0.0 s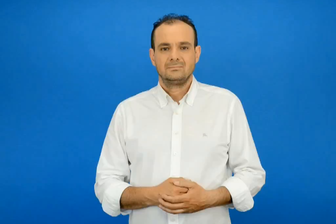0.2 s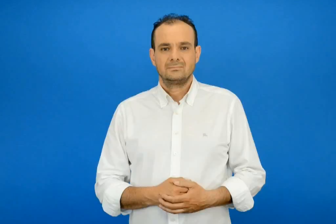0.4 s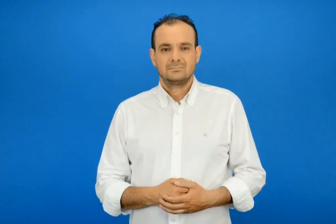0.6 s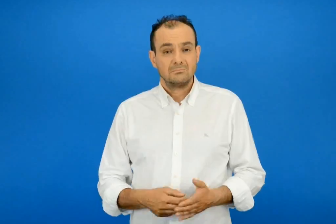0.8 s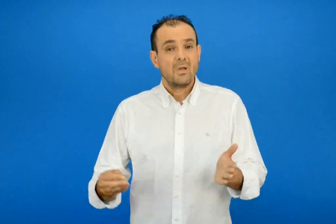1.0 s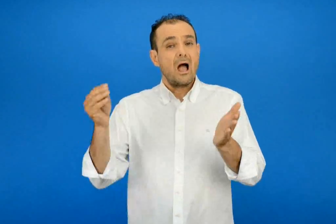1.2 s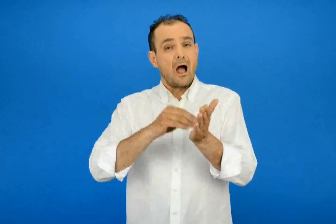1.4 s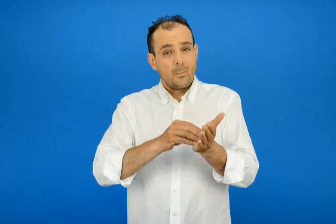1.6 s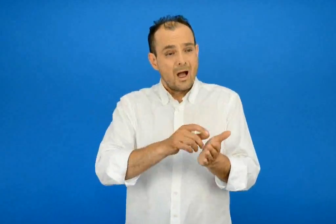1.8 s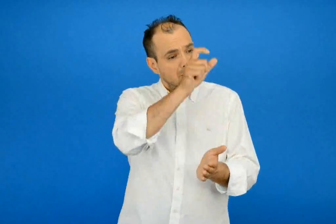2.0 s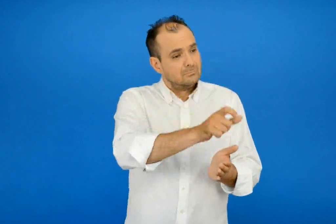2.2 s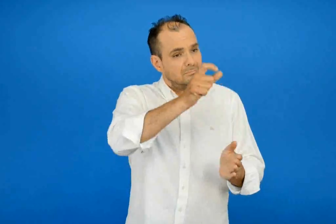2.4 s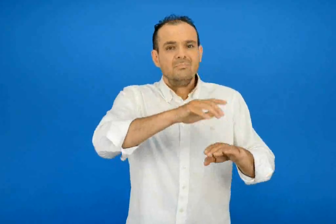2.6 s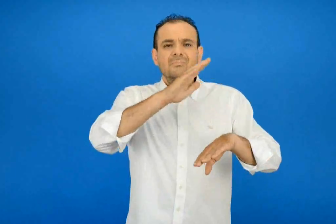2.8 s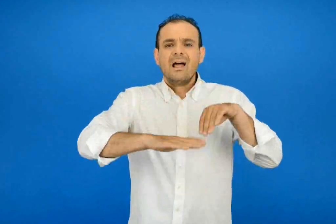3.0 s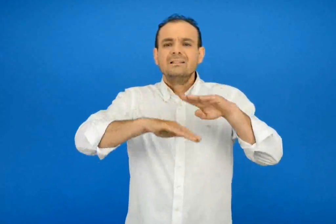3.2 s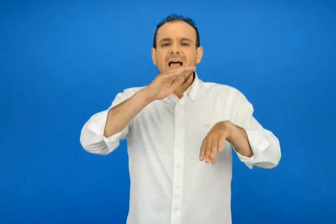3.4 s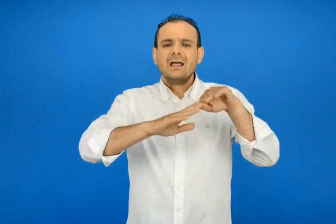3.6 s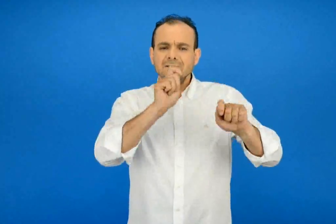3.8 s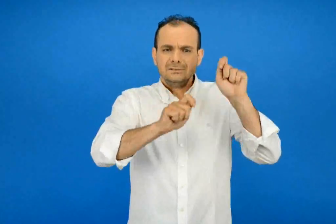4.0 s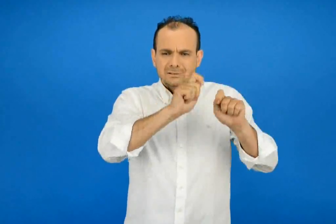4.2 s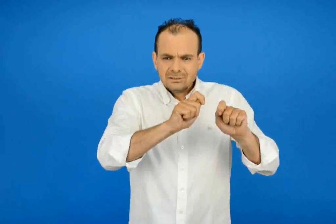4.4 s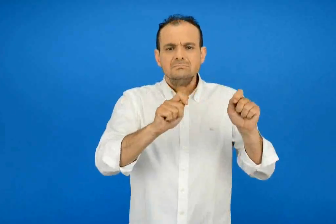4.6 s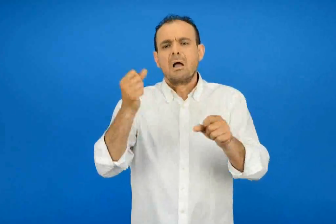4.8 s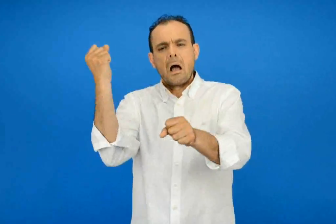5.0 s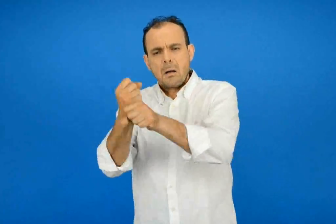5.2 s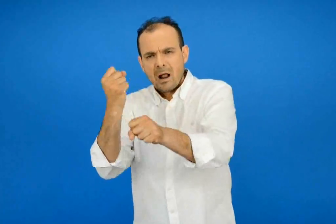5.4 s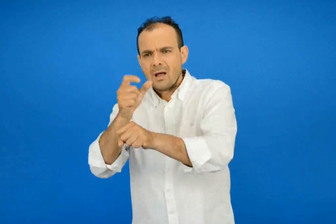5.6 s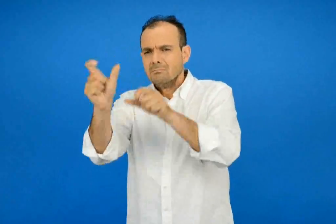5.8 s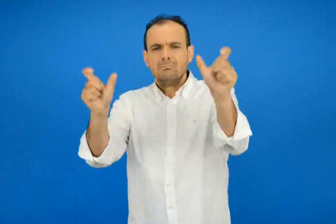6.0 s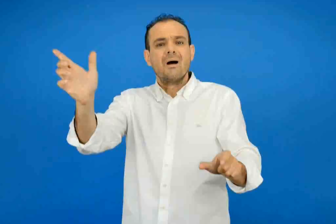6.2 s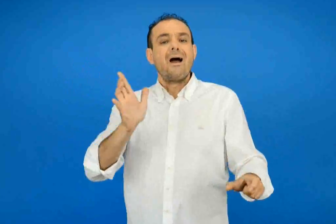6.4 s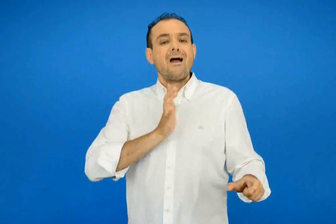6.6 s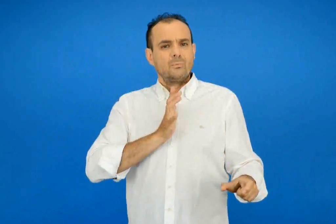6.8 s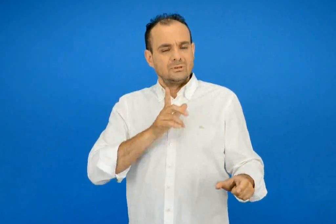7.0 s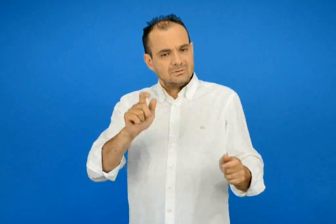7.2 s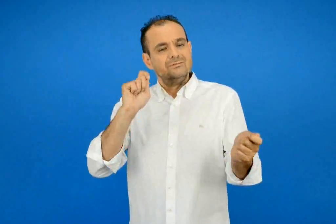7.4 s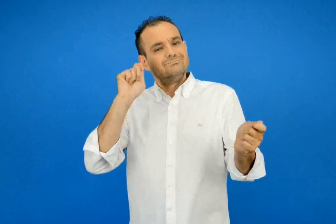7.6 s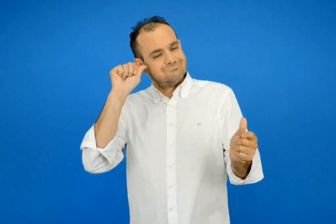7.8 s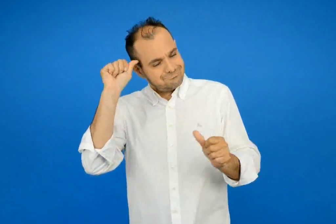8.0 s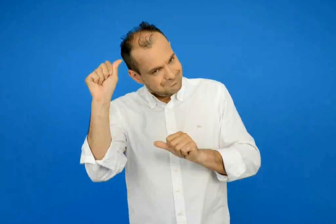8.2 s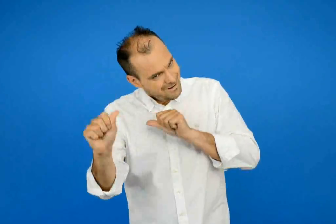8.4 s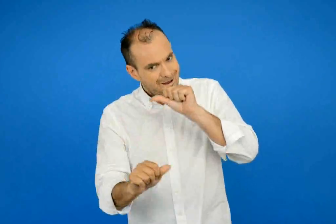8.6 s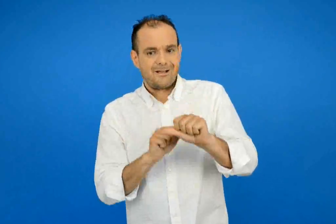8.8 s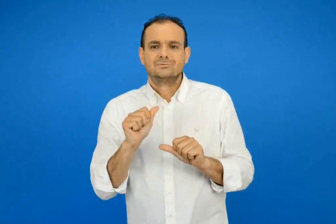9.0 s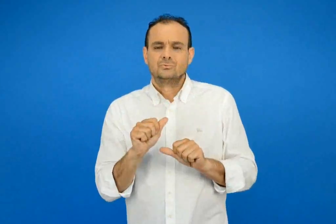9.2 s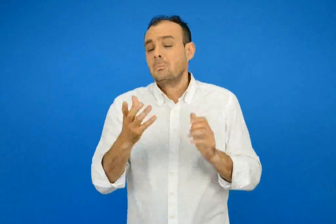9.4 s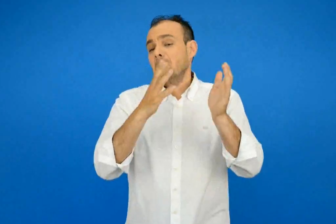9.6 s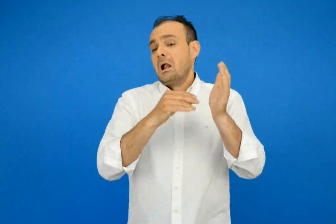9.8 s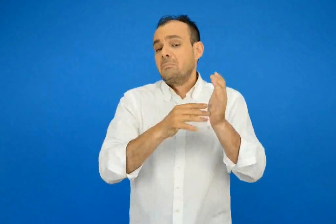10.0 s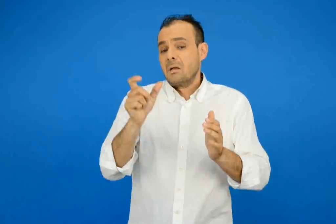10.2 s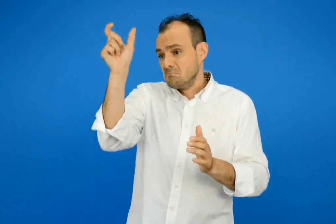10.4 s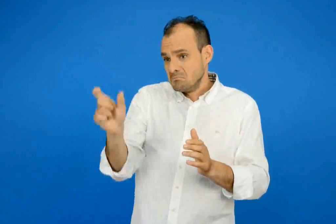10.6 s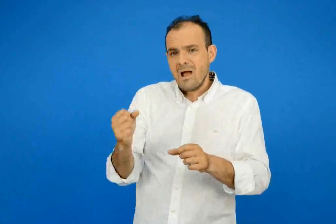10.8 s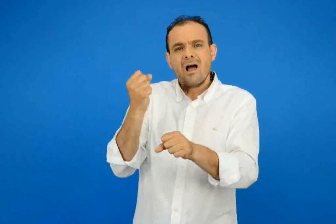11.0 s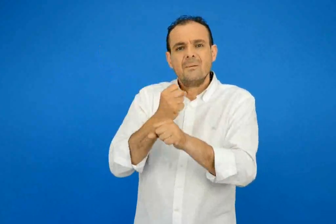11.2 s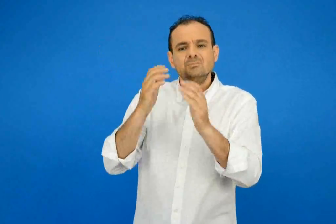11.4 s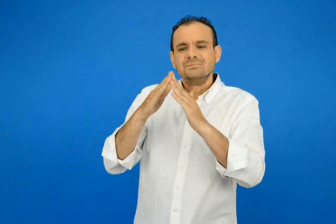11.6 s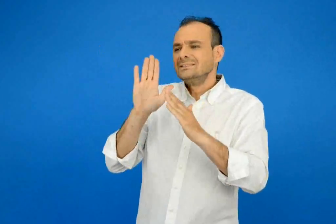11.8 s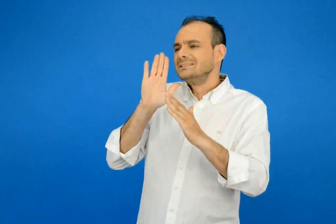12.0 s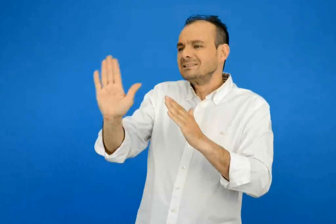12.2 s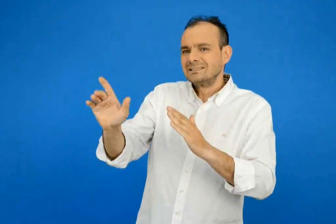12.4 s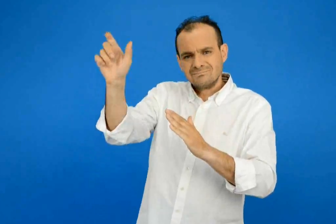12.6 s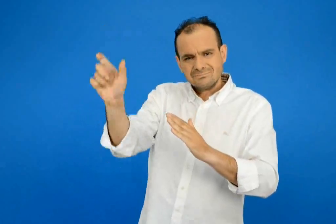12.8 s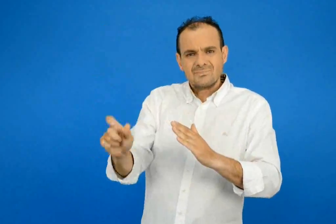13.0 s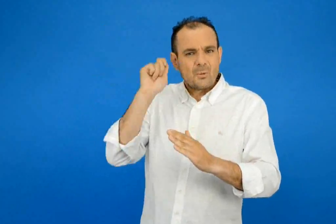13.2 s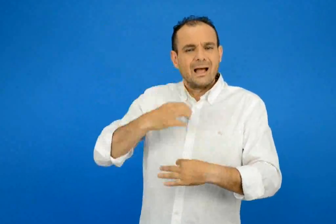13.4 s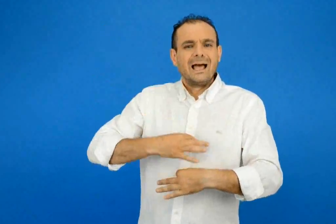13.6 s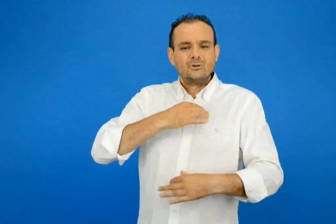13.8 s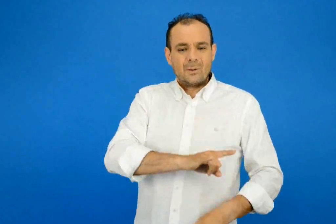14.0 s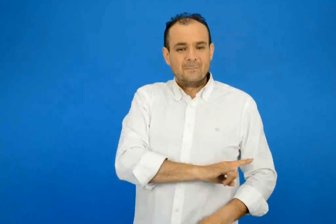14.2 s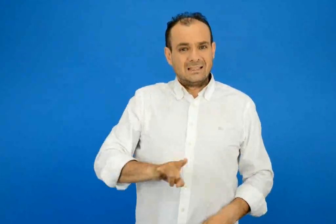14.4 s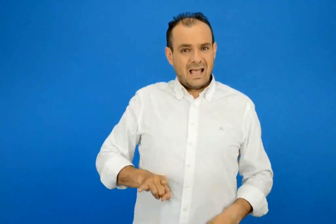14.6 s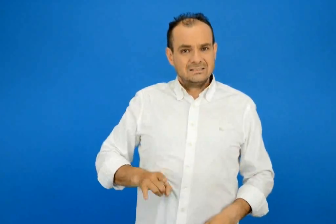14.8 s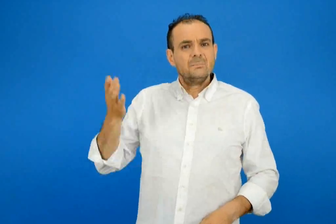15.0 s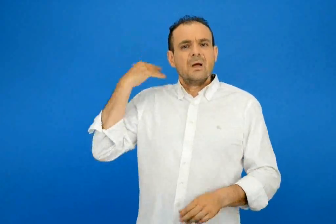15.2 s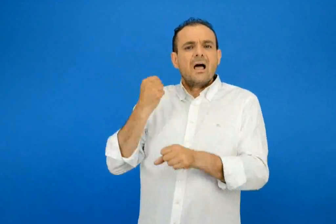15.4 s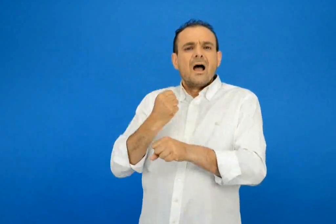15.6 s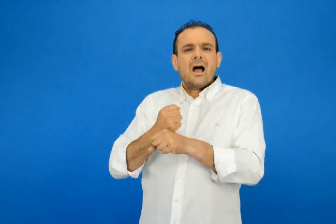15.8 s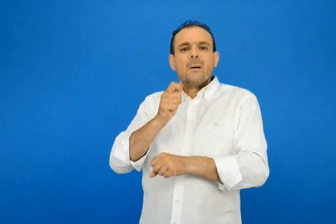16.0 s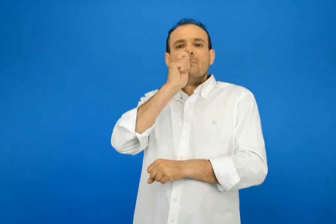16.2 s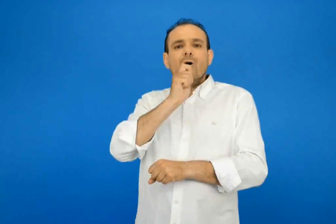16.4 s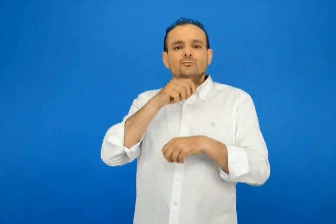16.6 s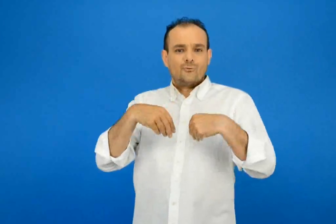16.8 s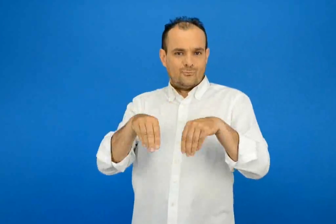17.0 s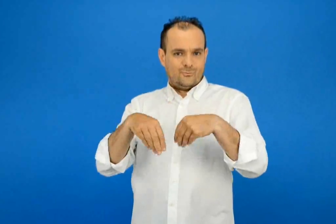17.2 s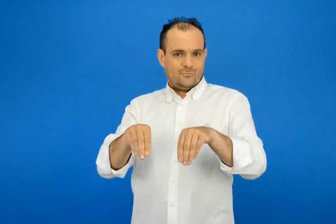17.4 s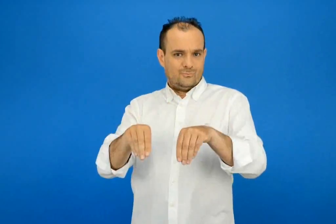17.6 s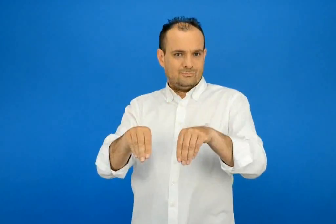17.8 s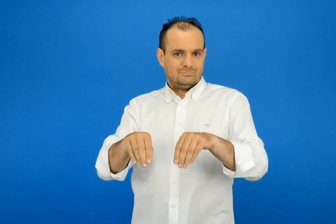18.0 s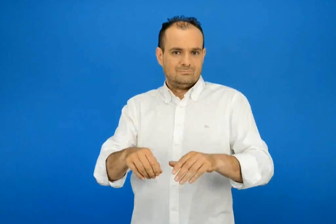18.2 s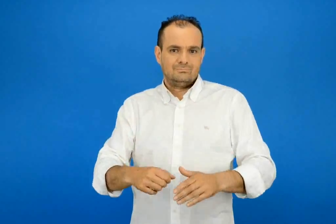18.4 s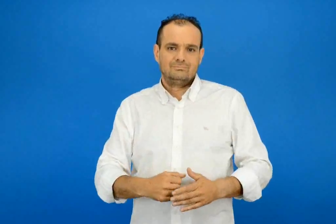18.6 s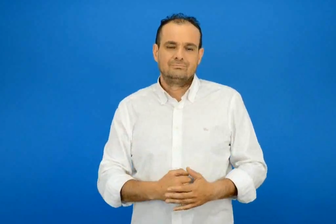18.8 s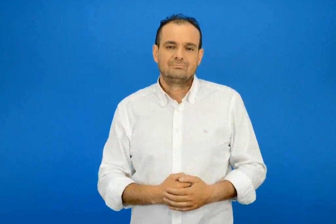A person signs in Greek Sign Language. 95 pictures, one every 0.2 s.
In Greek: ακόμη και οι τέχνες και τα επαγγέλματα του ανθρώπου αλλάζουν να όπως το επάγγελμα του γείτονα τους του κυρ παντελή που ήταν παγωτατζής
